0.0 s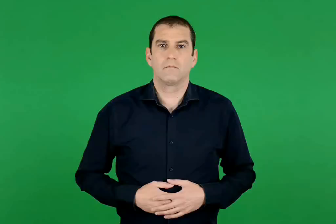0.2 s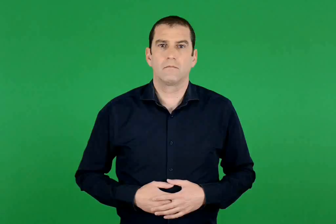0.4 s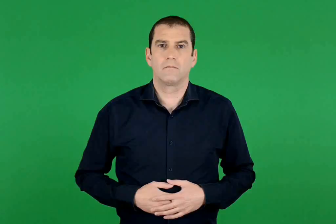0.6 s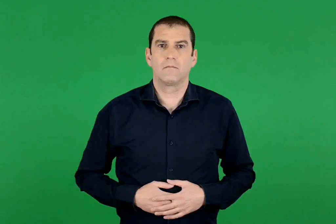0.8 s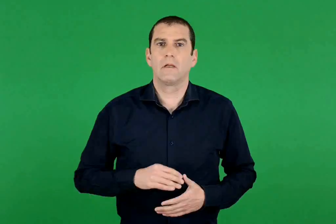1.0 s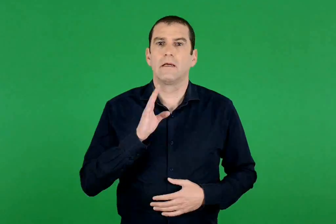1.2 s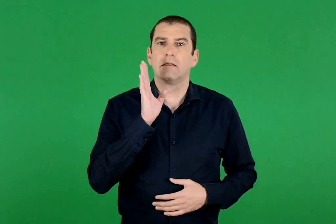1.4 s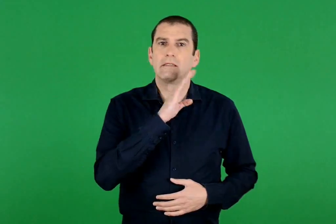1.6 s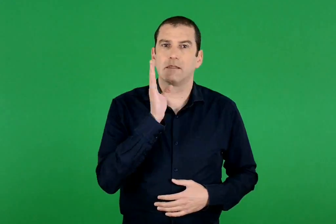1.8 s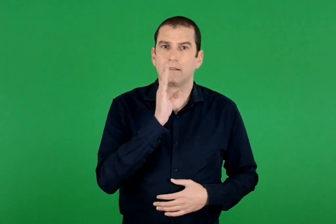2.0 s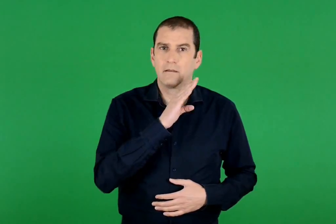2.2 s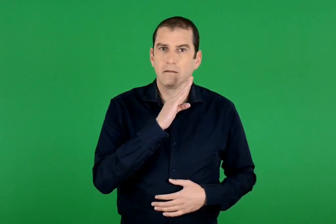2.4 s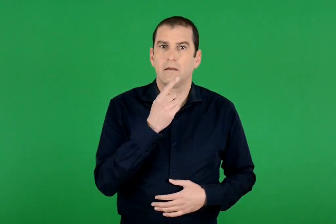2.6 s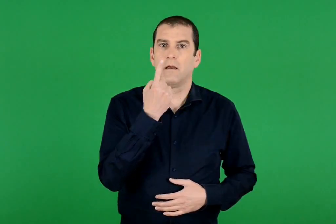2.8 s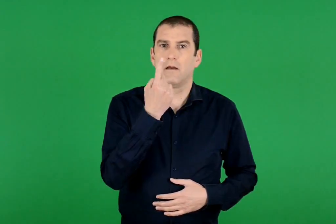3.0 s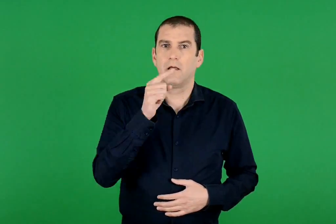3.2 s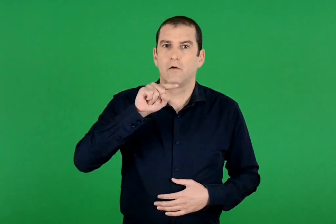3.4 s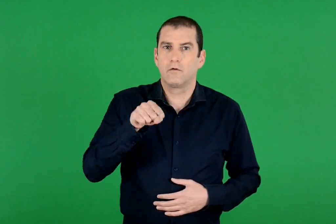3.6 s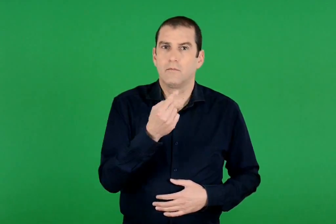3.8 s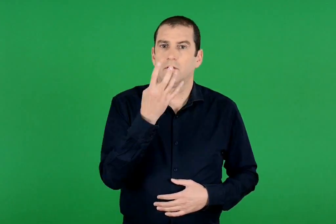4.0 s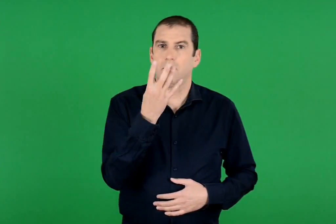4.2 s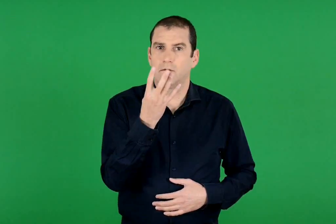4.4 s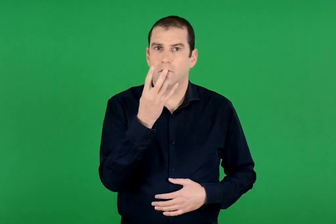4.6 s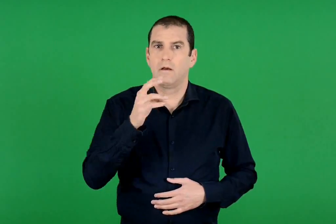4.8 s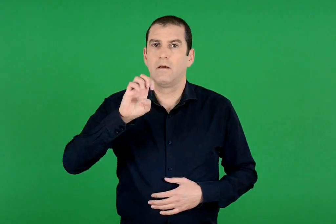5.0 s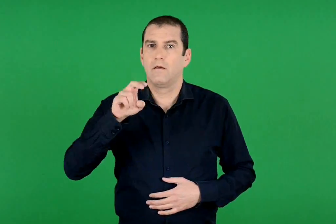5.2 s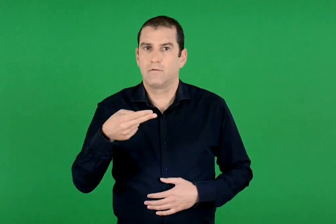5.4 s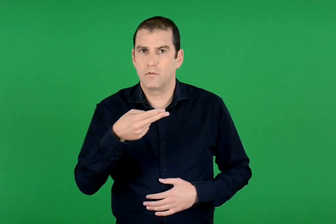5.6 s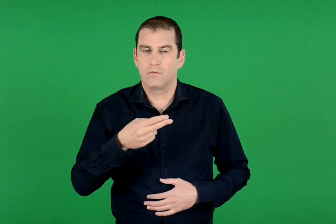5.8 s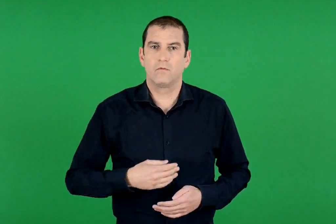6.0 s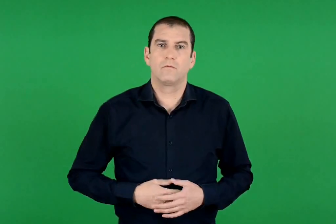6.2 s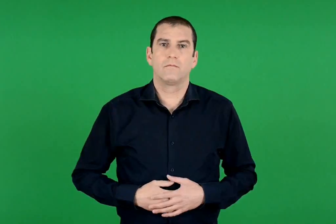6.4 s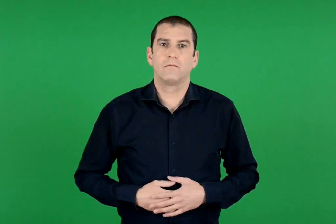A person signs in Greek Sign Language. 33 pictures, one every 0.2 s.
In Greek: τζατζίκι 1 , 4 ευρώ
